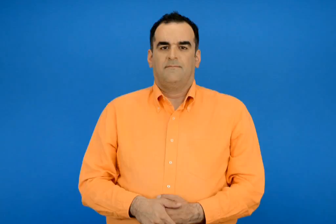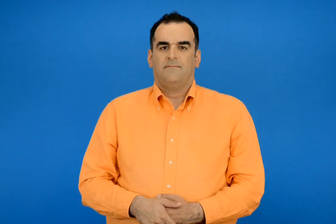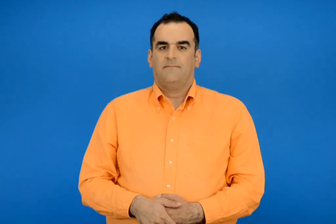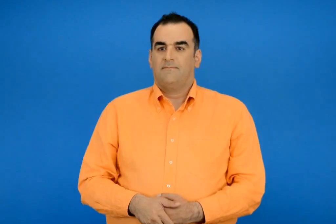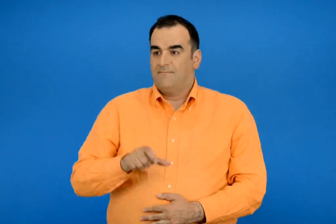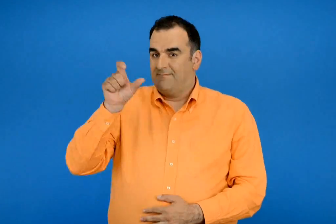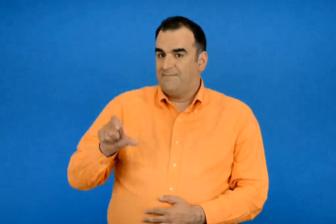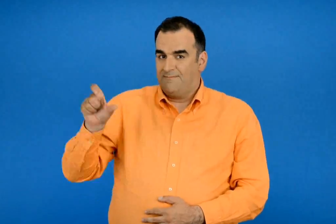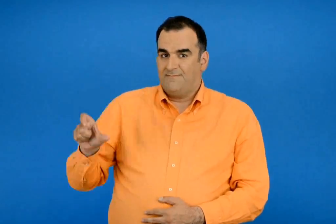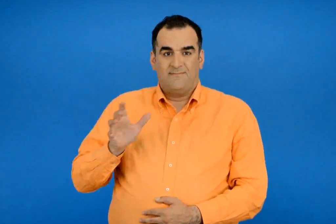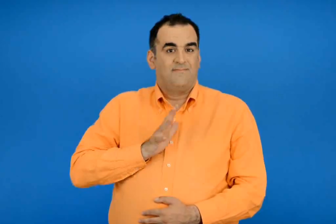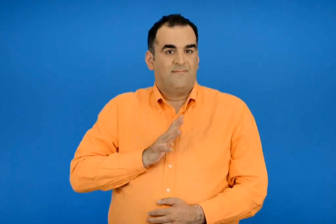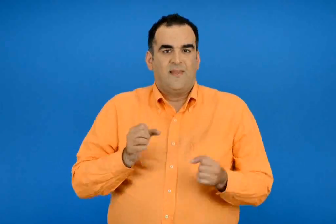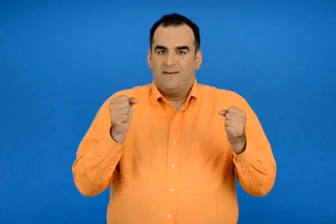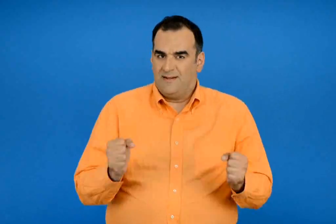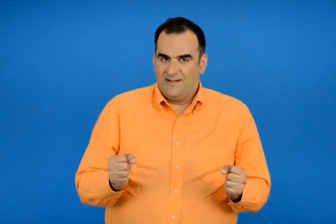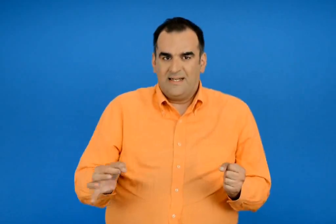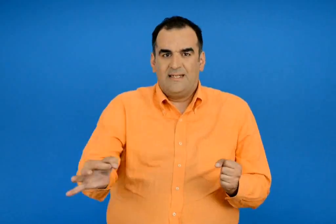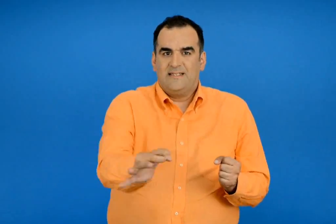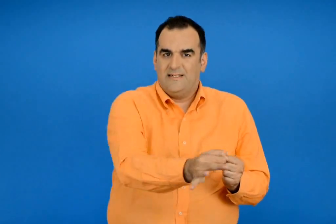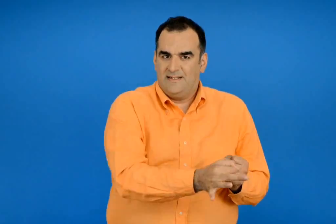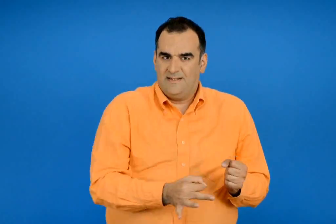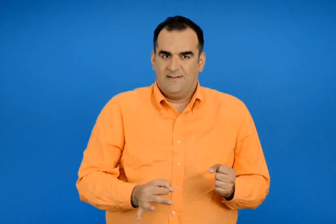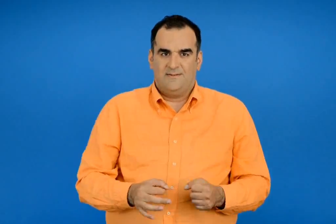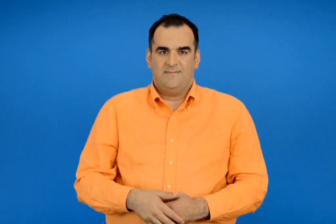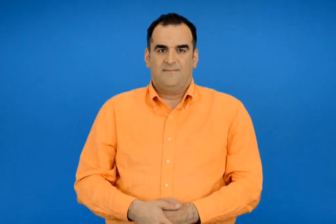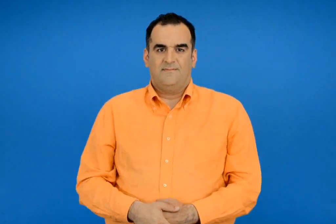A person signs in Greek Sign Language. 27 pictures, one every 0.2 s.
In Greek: κάτοικοι των νησιών
